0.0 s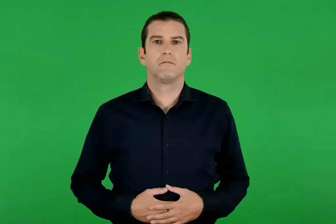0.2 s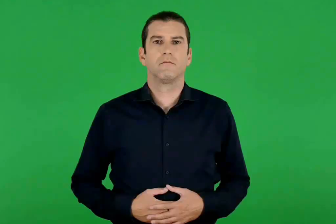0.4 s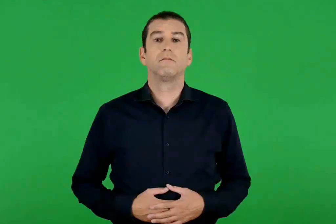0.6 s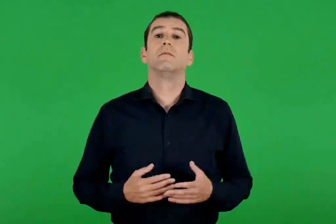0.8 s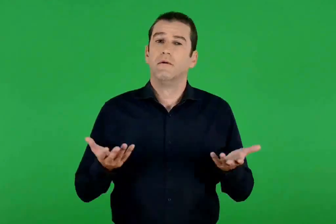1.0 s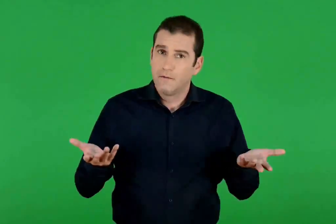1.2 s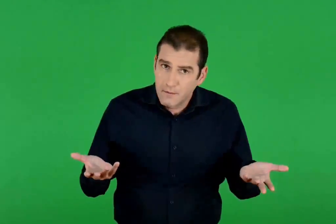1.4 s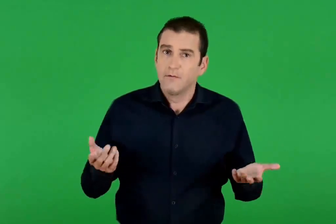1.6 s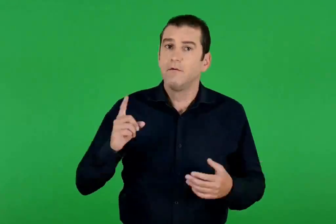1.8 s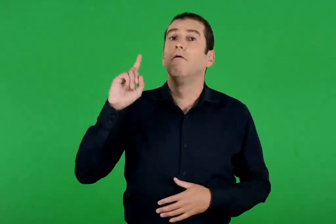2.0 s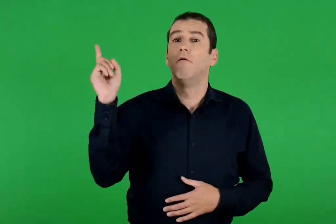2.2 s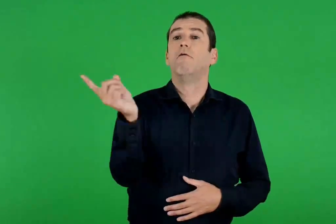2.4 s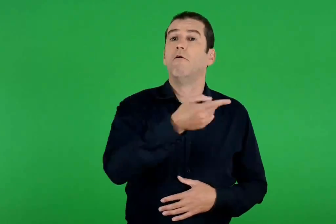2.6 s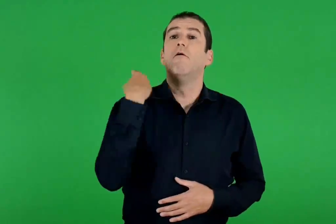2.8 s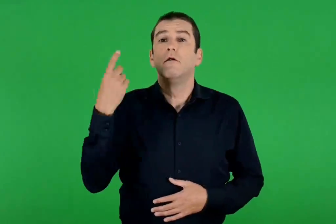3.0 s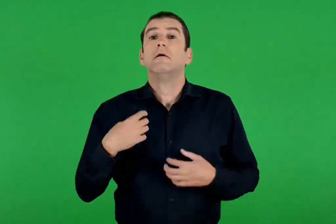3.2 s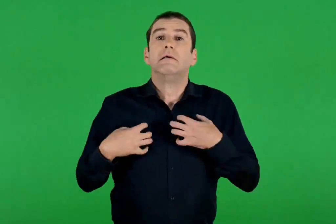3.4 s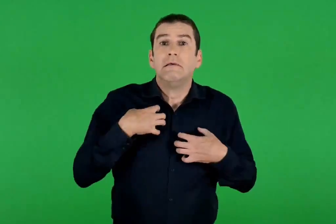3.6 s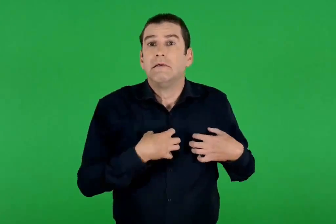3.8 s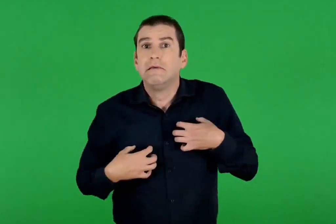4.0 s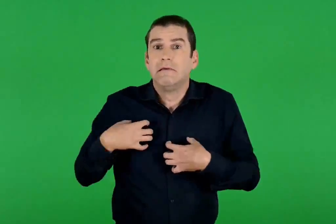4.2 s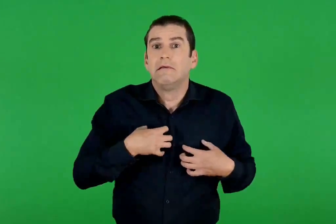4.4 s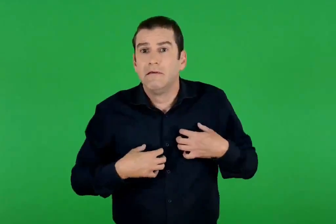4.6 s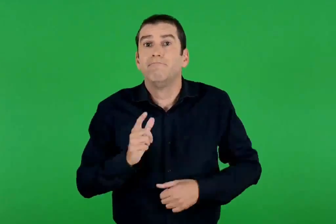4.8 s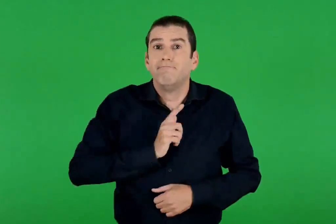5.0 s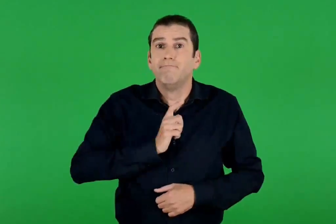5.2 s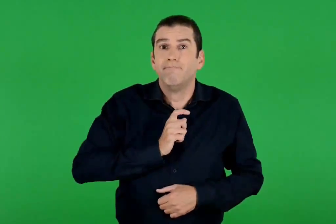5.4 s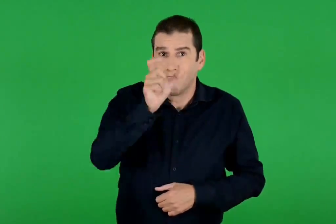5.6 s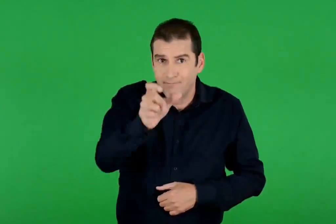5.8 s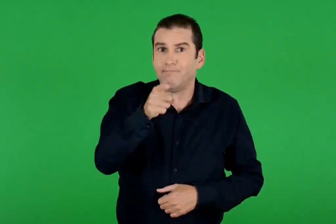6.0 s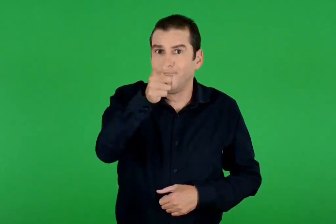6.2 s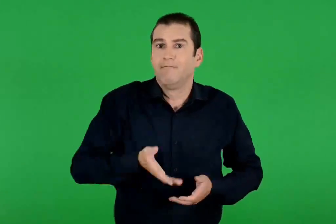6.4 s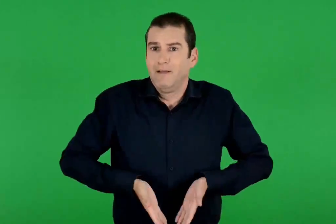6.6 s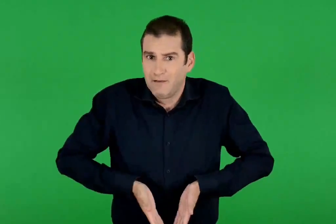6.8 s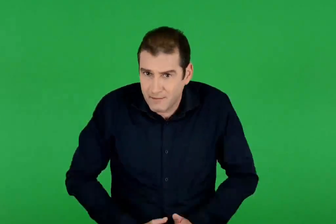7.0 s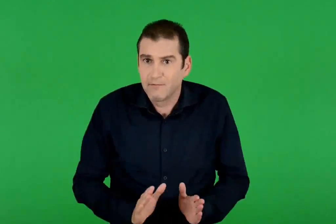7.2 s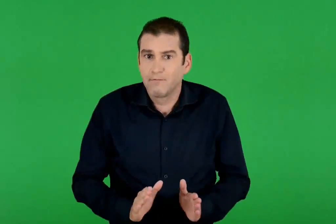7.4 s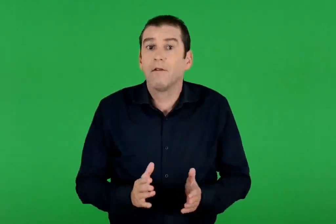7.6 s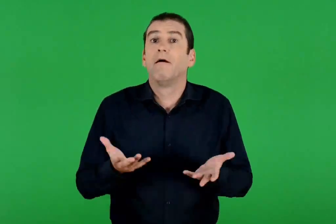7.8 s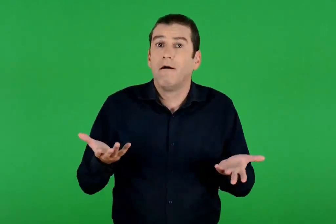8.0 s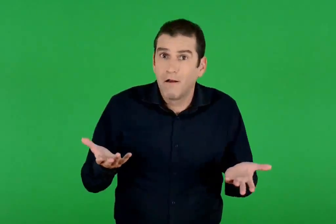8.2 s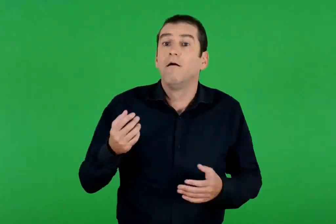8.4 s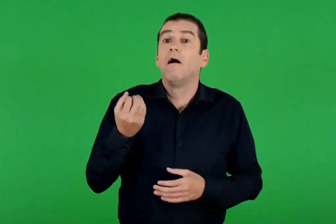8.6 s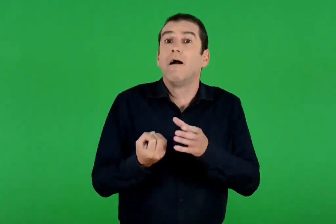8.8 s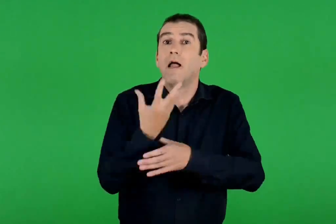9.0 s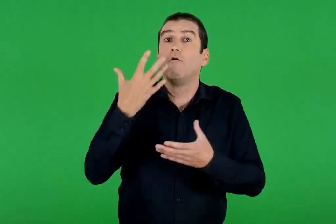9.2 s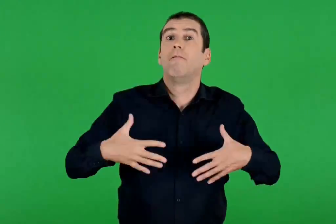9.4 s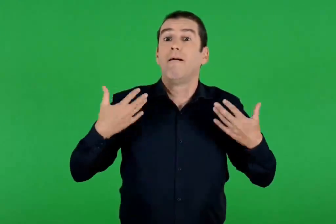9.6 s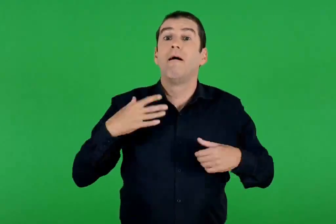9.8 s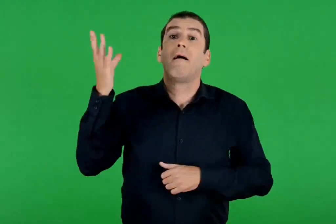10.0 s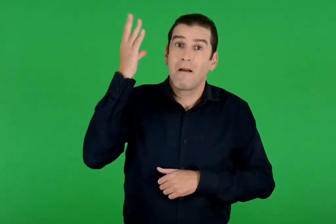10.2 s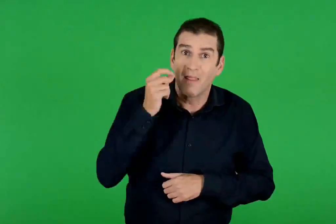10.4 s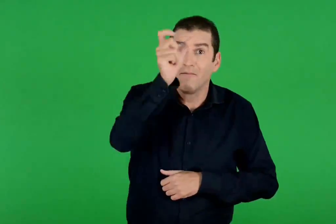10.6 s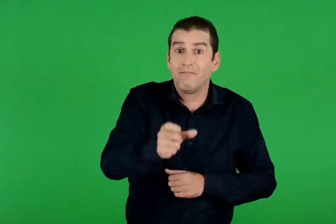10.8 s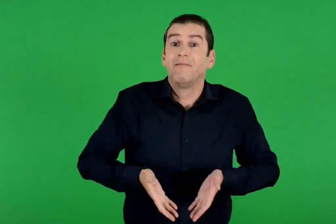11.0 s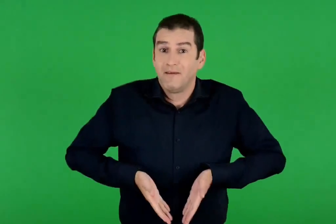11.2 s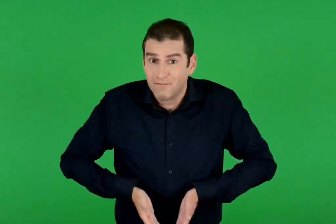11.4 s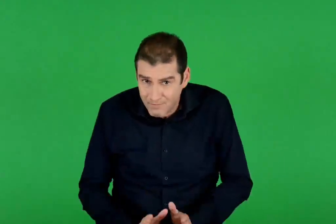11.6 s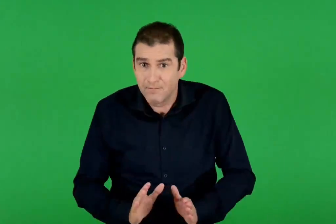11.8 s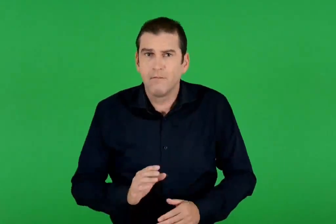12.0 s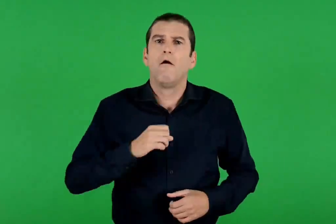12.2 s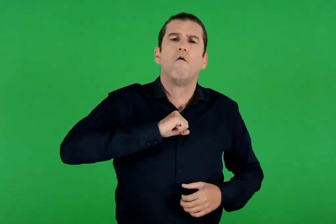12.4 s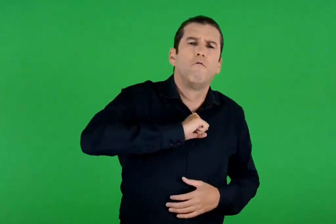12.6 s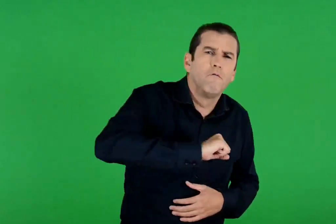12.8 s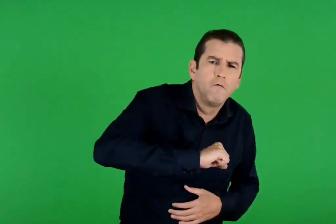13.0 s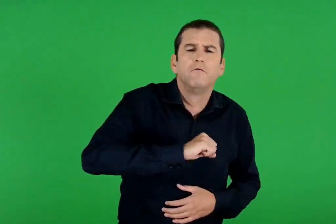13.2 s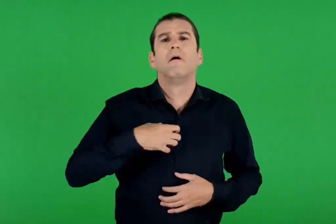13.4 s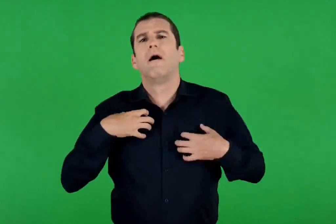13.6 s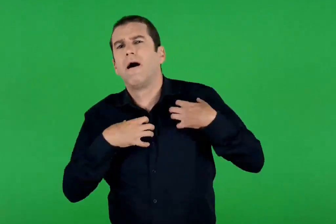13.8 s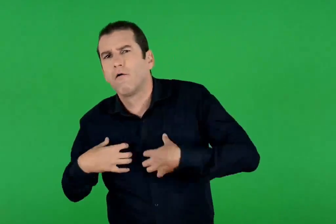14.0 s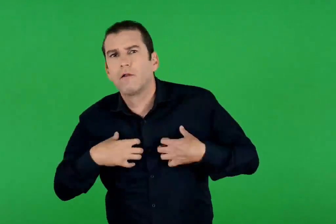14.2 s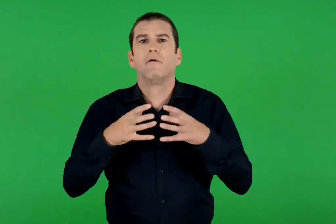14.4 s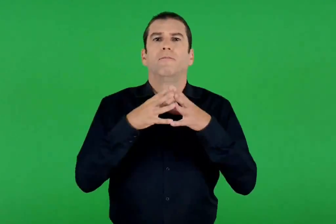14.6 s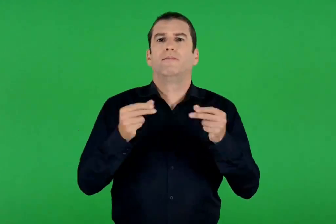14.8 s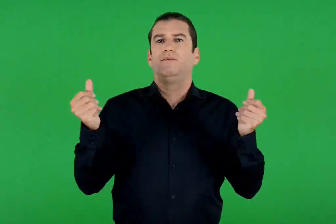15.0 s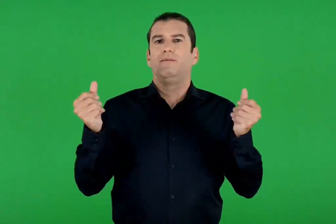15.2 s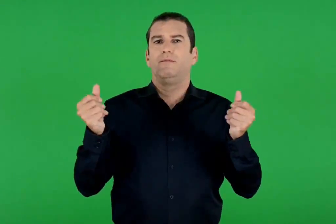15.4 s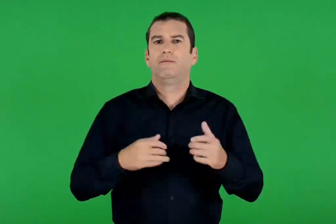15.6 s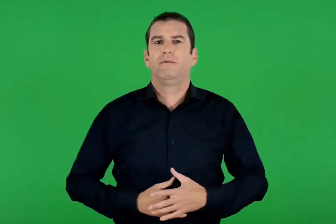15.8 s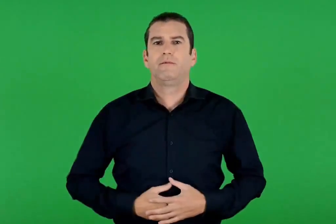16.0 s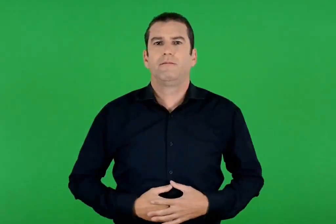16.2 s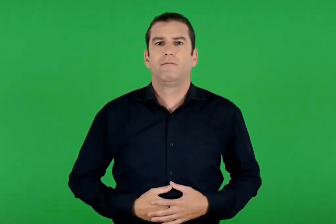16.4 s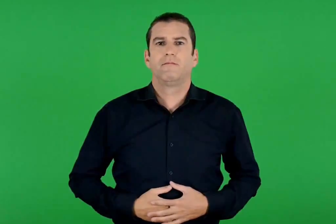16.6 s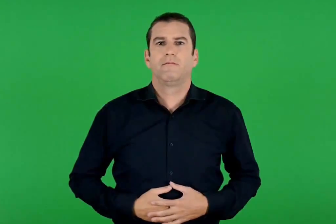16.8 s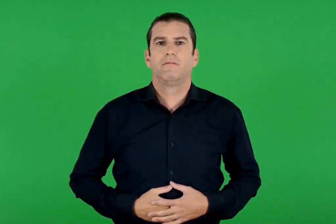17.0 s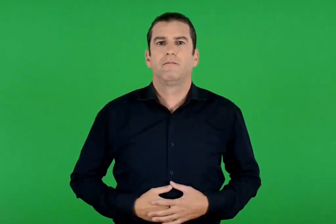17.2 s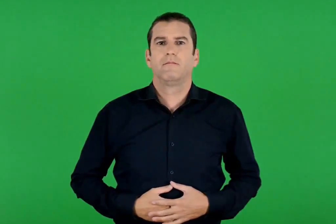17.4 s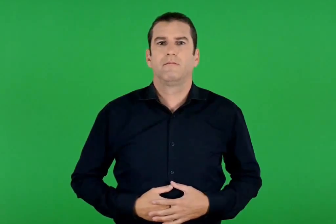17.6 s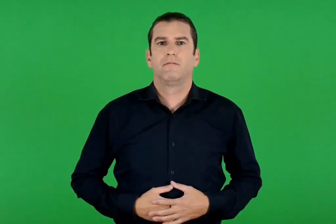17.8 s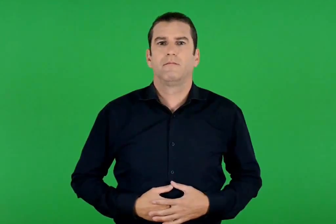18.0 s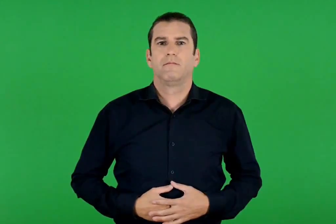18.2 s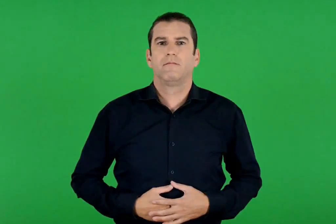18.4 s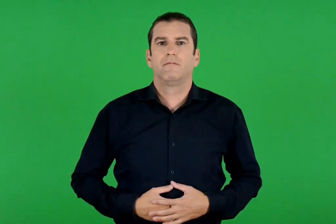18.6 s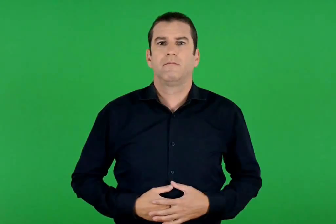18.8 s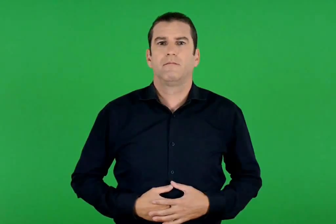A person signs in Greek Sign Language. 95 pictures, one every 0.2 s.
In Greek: εντάξει , όλοι είχαν αγωνία περιμένοντας να γεννηθείς , αλλά μόλις ανακοινώθηκε η χαρούμενη είδηση της γέννησής σου , εξαφανίστηκε κάθε φόβος και αγωνία
